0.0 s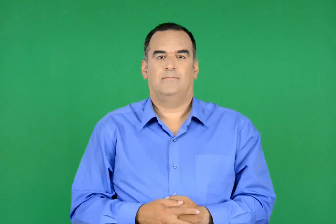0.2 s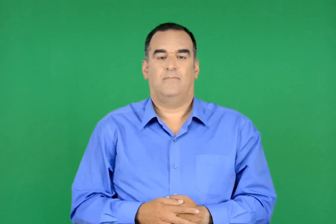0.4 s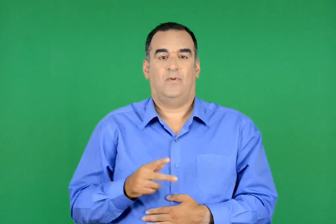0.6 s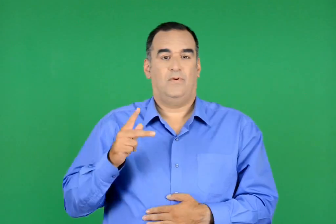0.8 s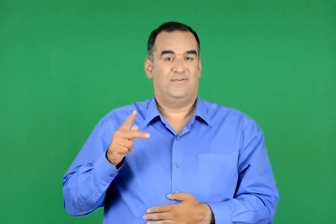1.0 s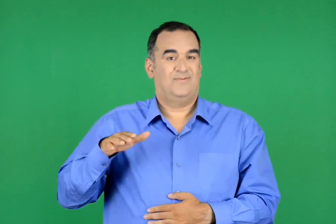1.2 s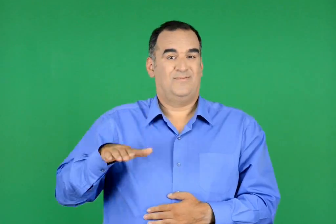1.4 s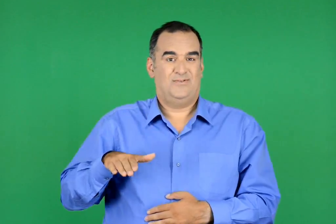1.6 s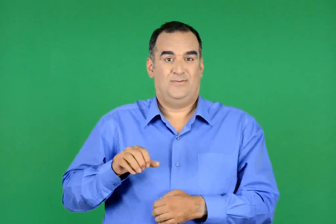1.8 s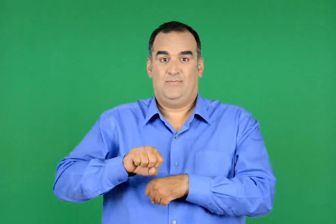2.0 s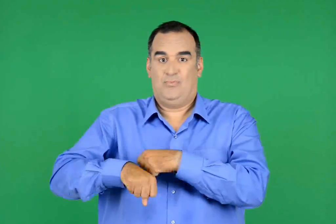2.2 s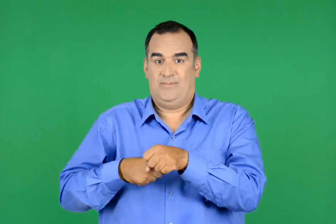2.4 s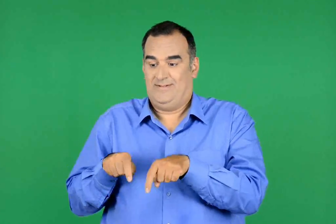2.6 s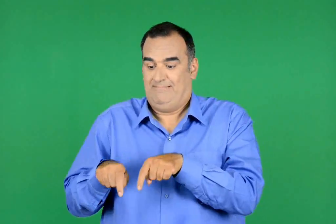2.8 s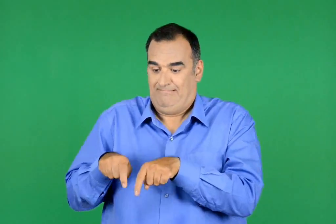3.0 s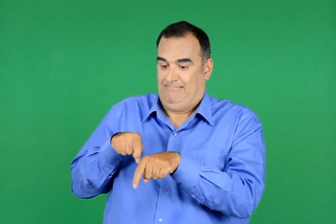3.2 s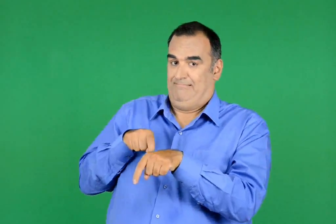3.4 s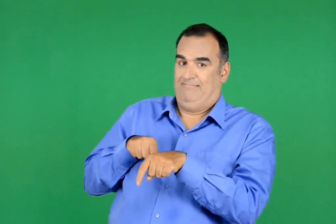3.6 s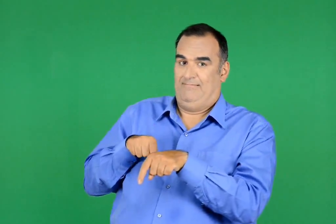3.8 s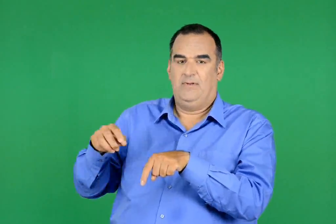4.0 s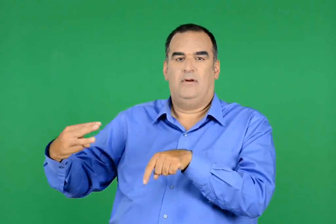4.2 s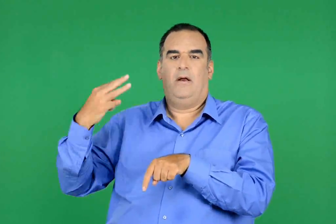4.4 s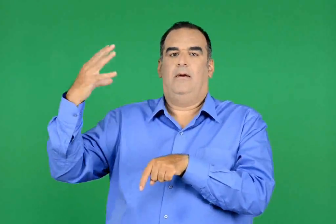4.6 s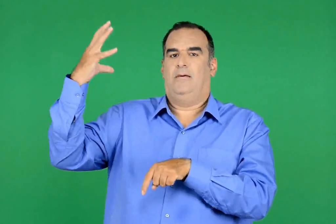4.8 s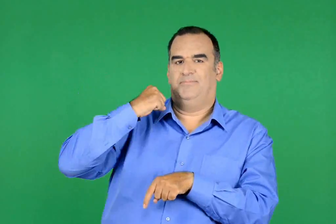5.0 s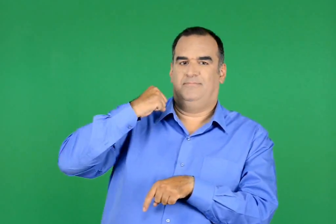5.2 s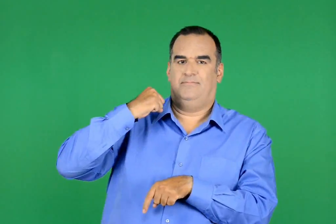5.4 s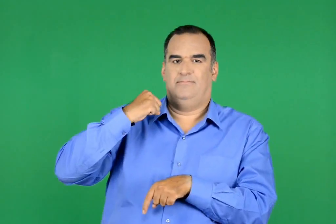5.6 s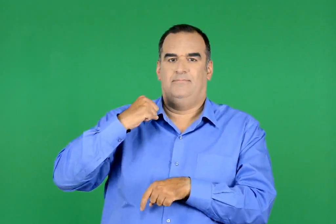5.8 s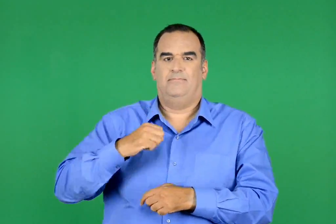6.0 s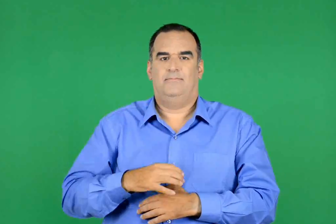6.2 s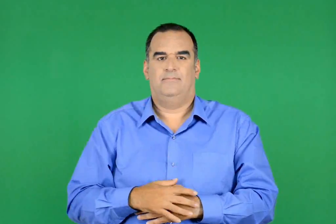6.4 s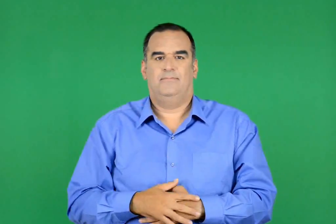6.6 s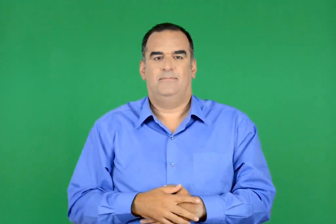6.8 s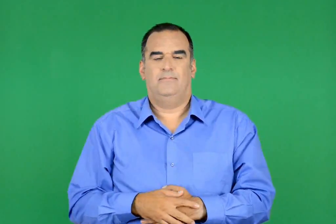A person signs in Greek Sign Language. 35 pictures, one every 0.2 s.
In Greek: ο κώστας έκανε να πισωπατήσει , µα το παιδί τον πρόλαβε
